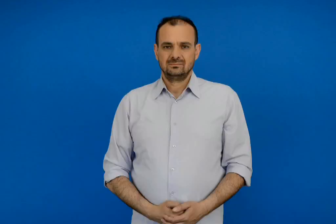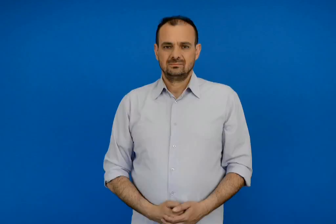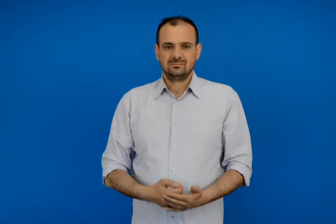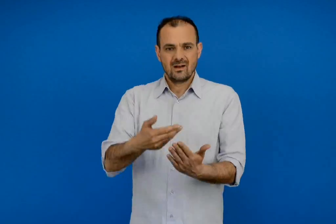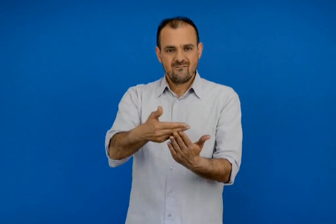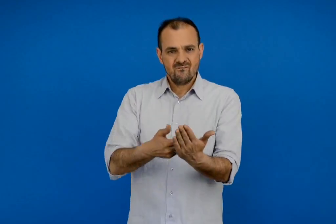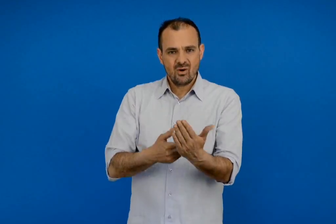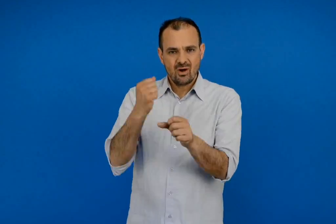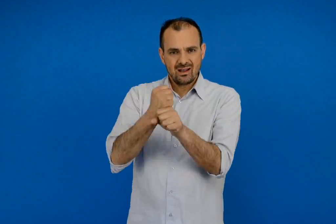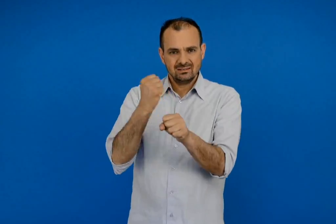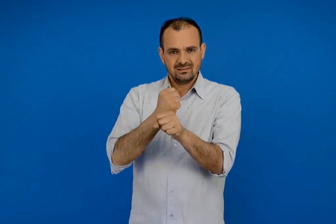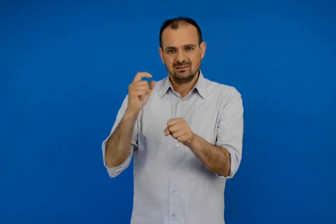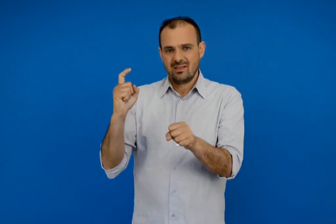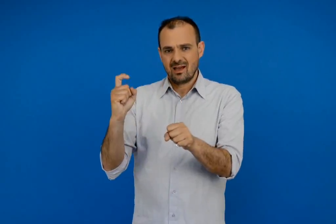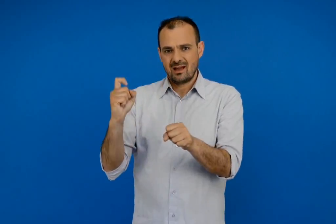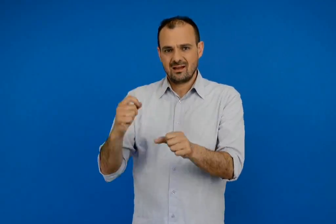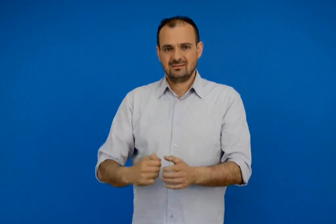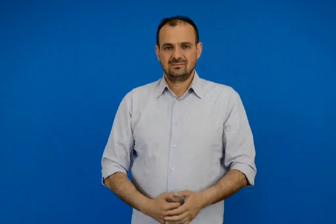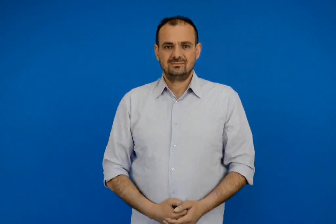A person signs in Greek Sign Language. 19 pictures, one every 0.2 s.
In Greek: φύλλο εργασίας 10
